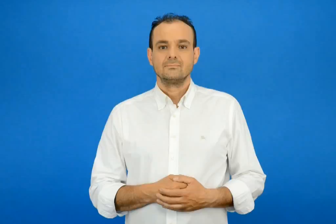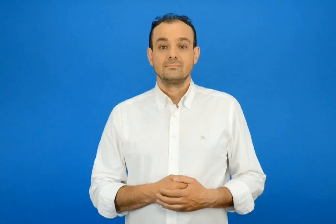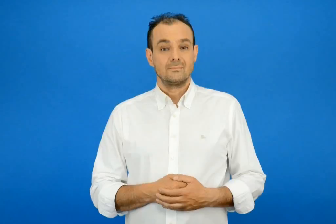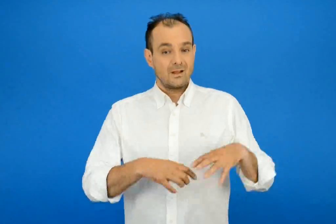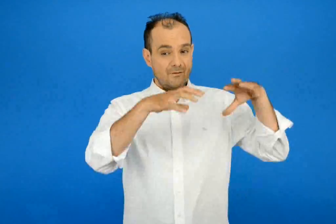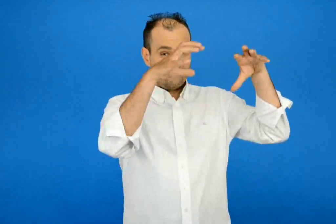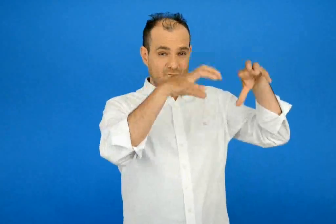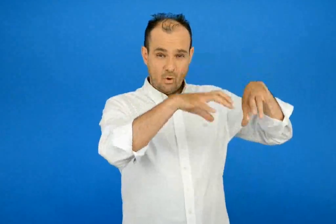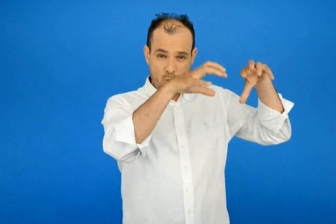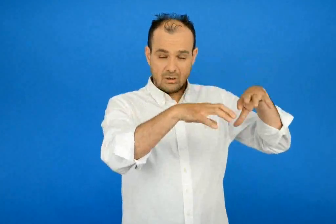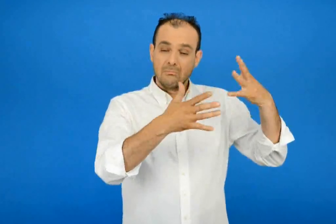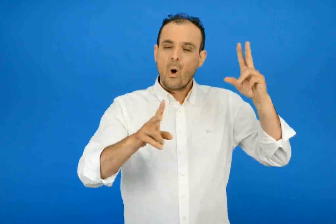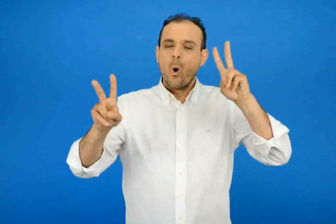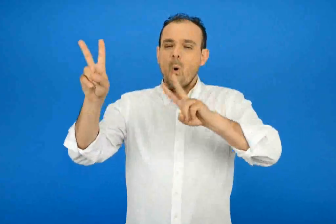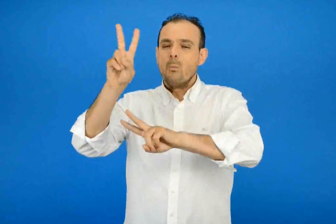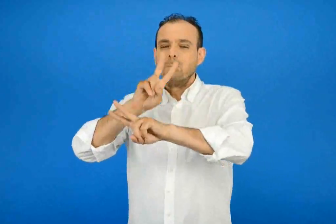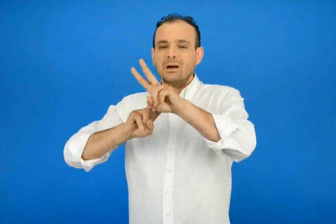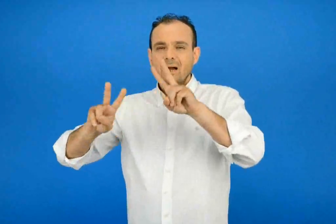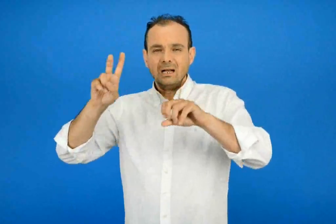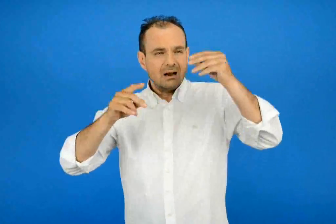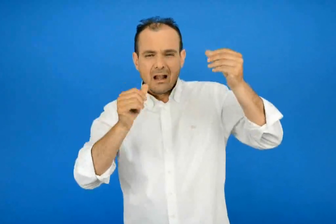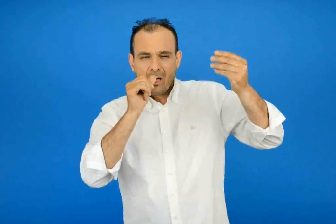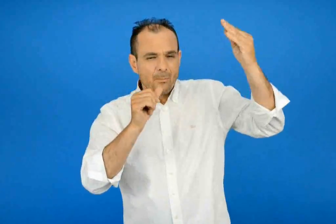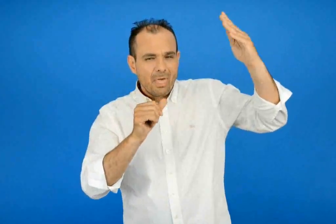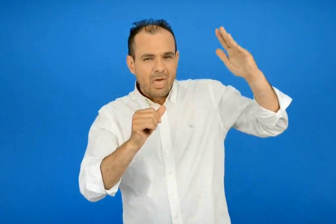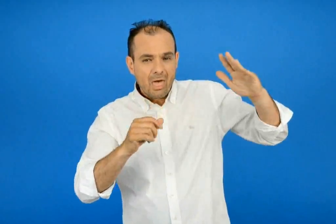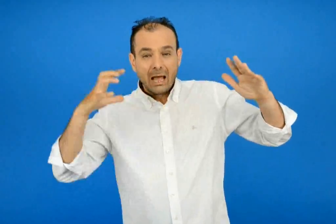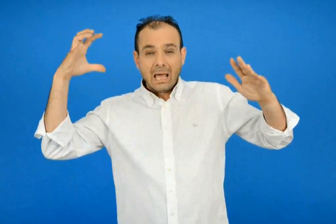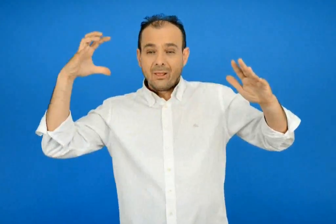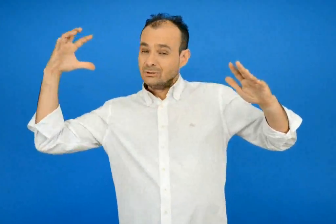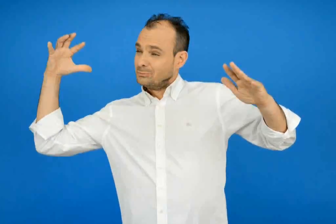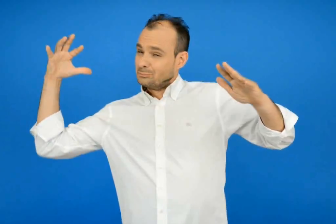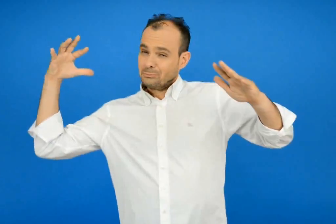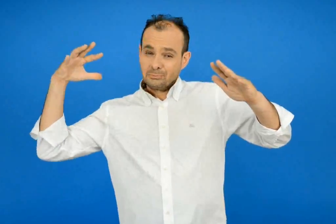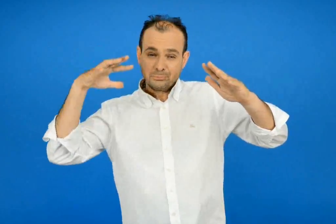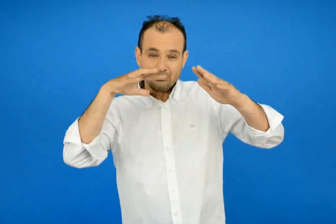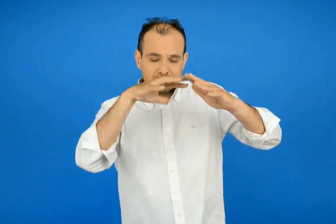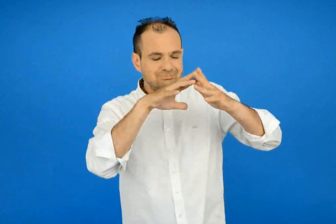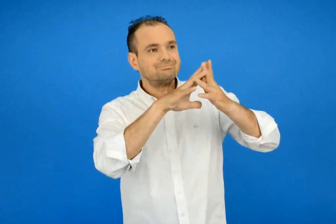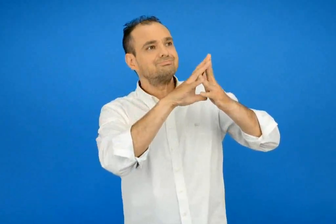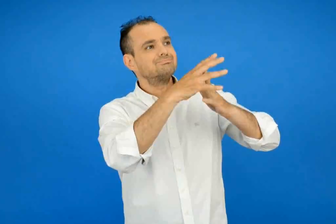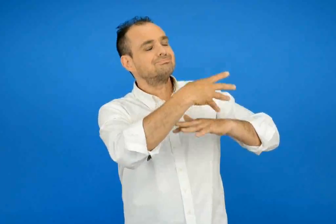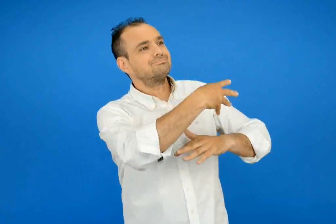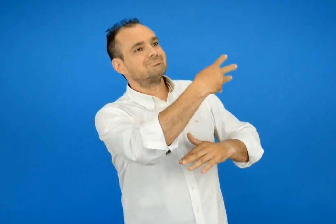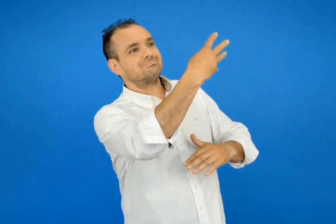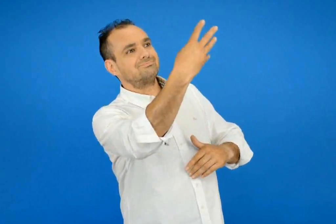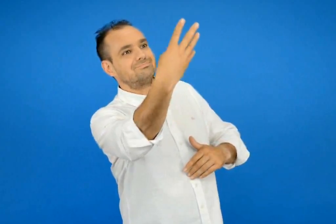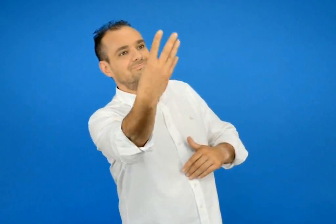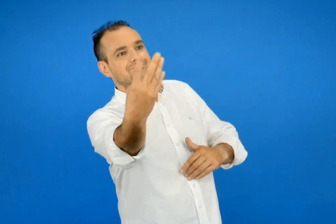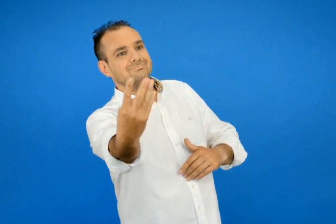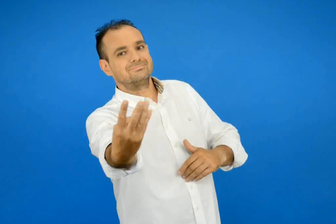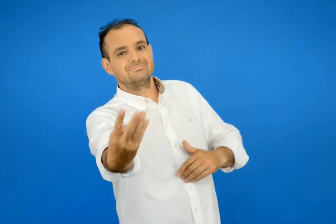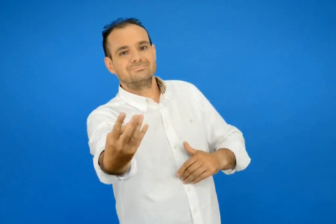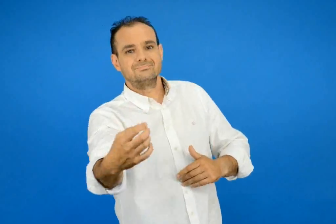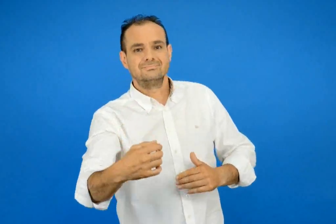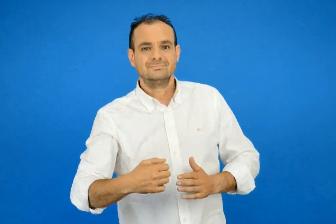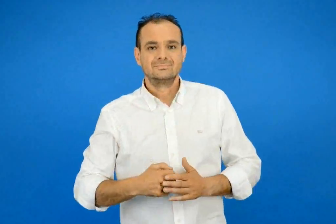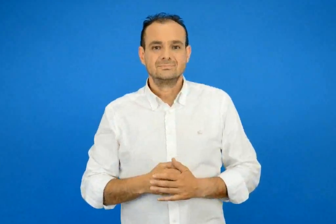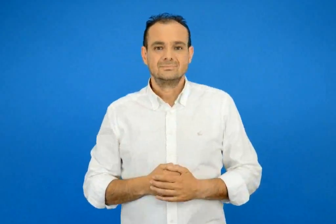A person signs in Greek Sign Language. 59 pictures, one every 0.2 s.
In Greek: δημιουργείται όταν οι ακτίνες του ηλίου περνούν μέσα από τις σταγόνες της βροχής η της ομίχλης
